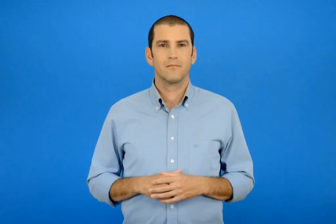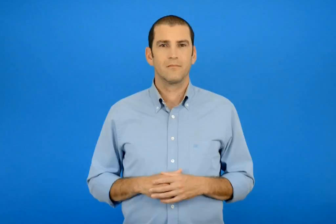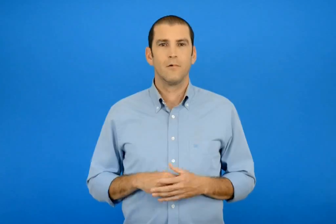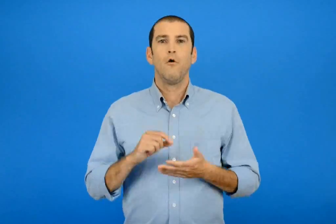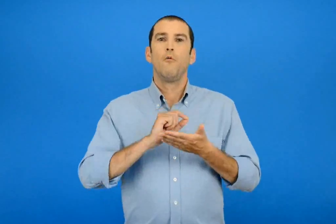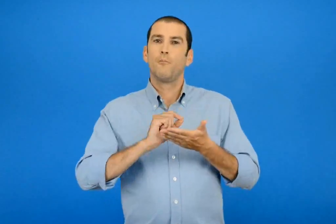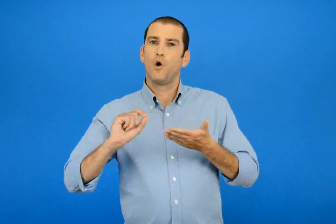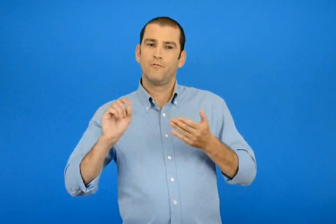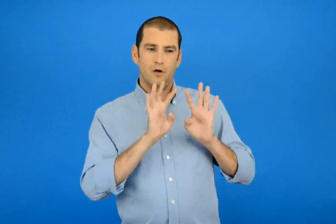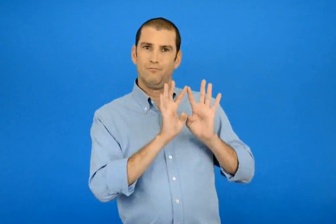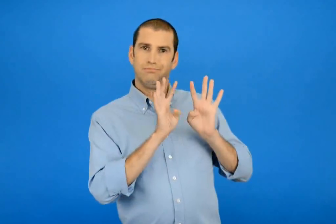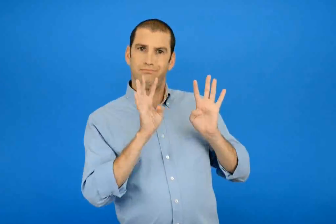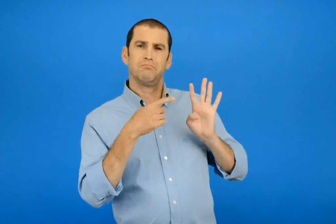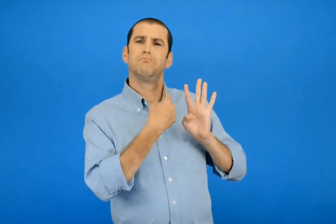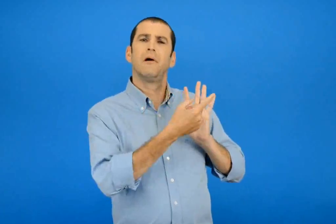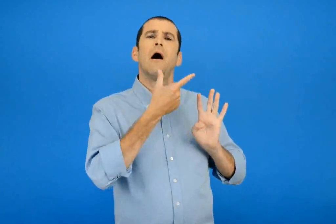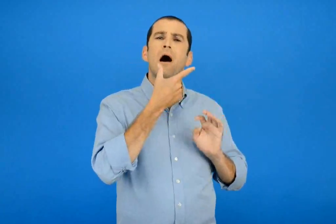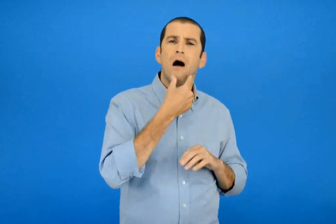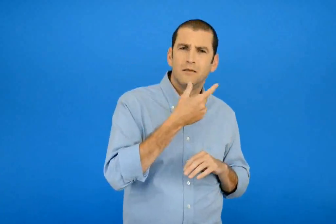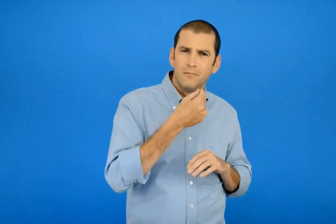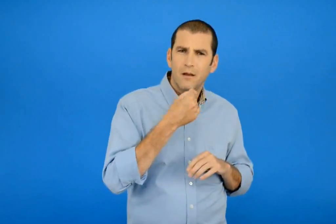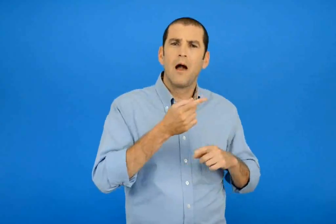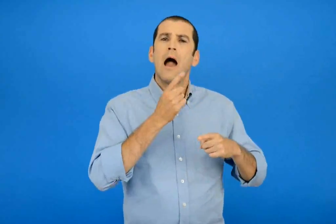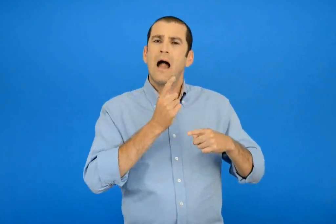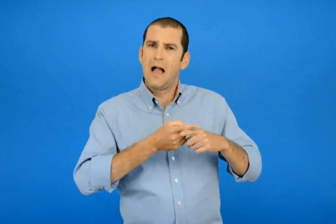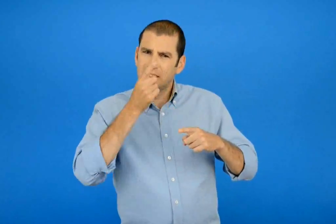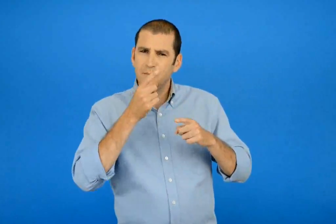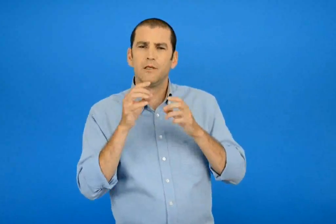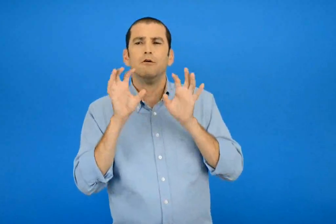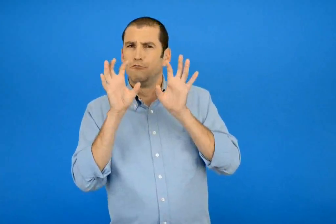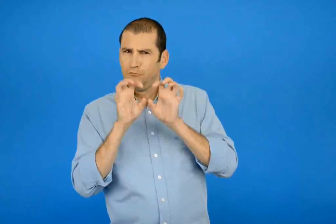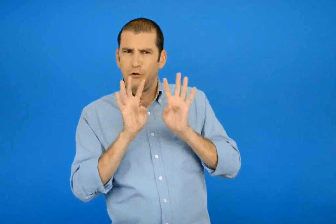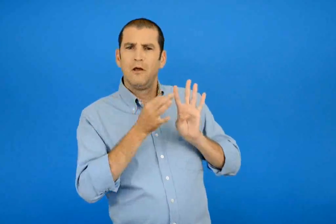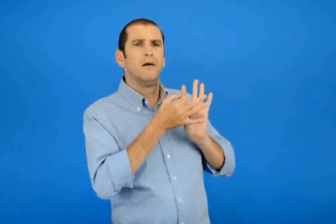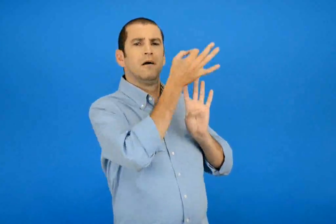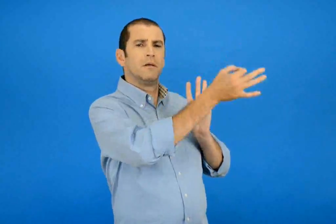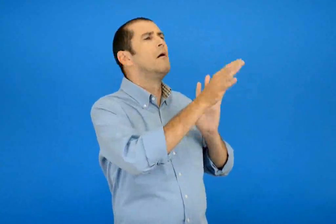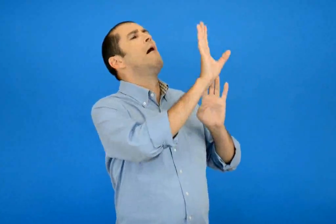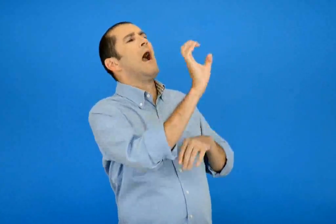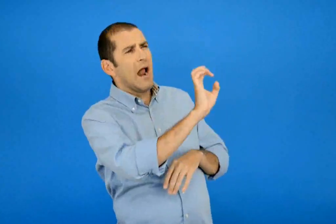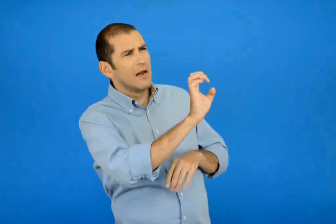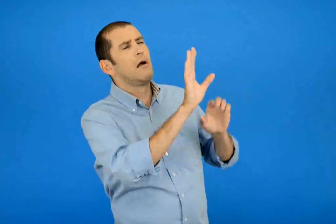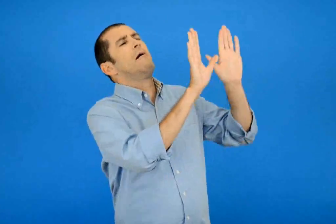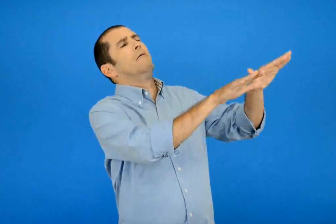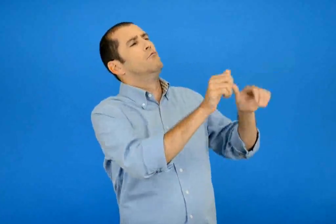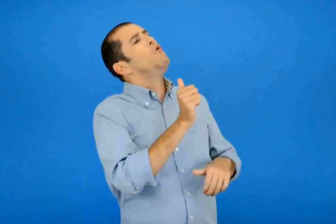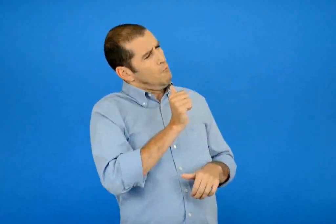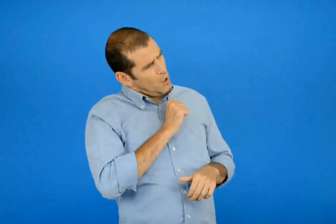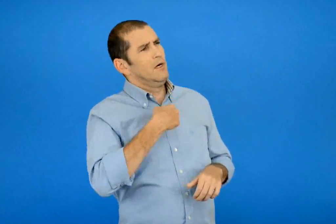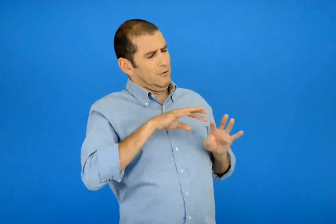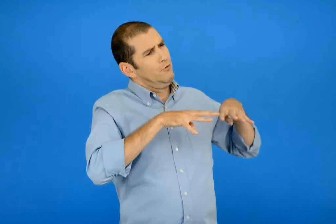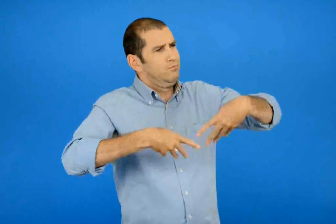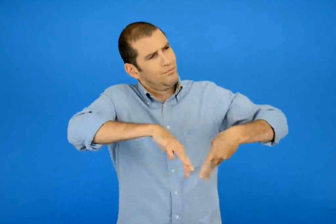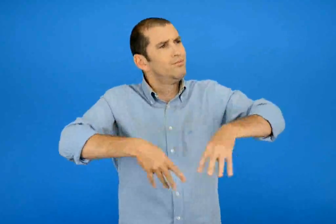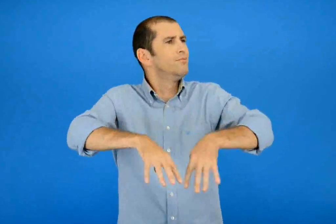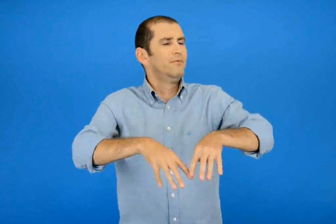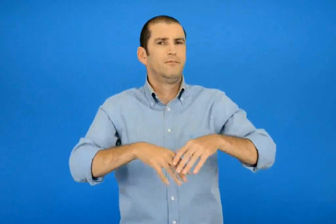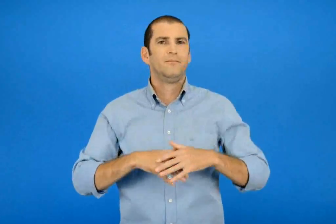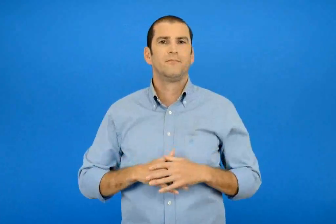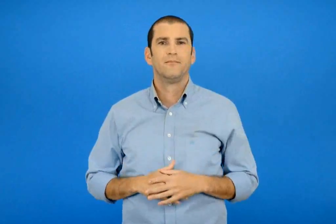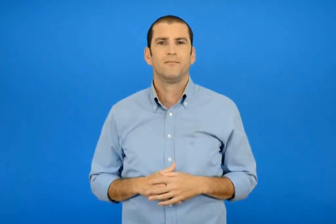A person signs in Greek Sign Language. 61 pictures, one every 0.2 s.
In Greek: άσε ελένη να τη ζωγραφίσουμε εμείς είπανε τα άσπρα ασημιά και σκούρα μολύβια
